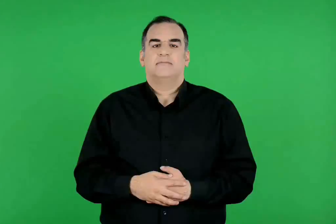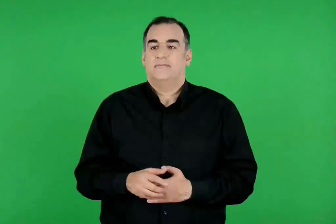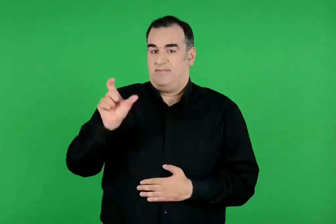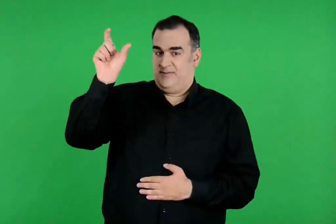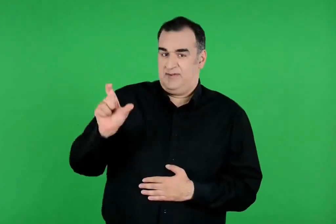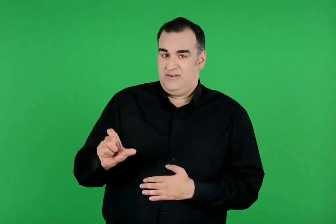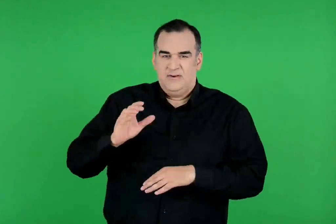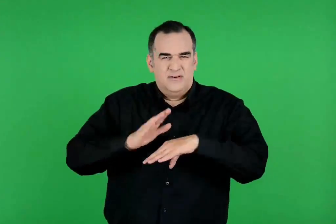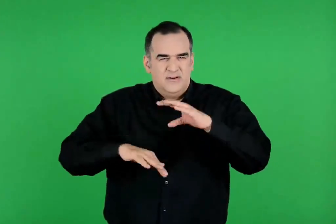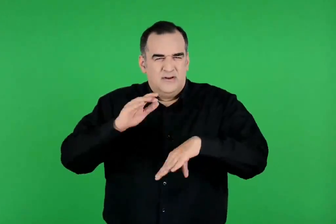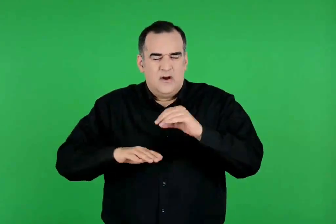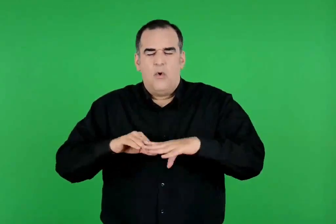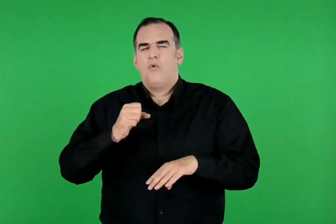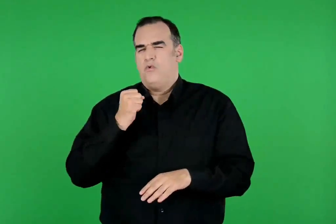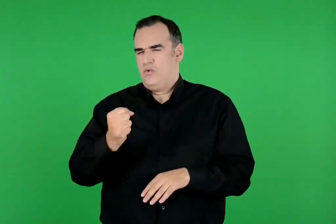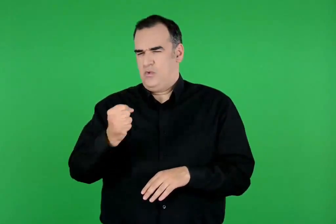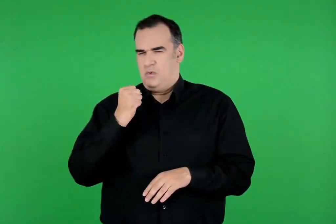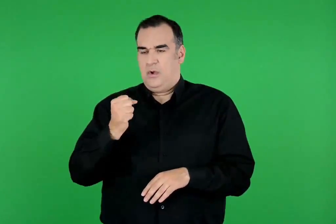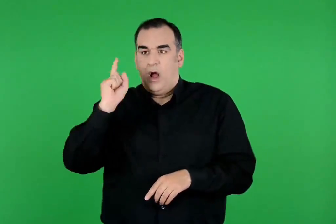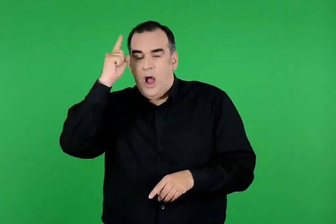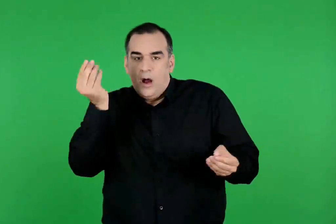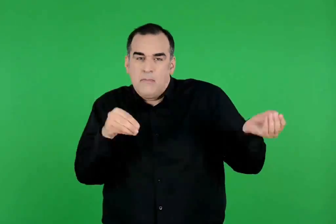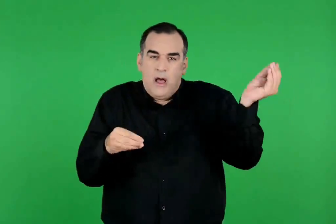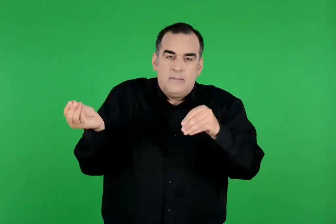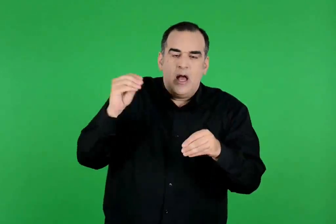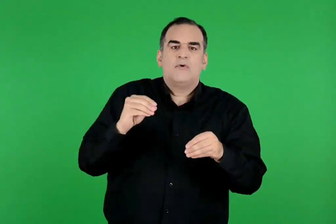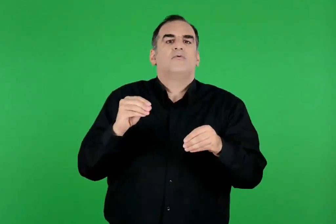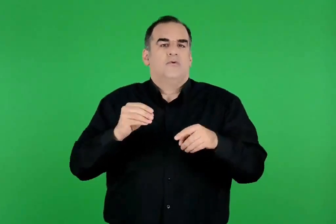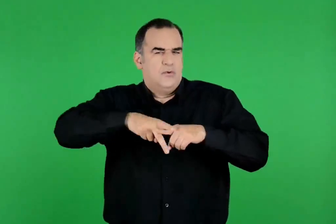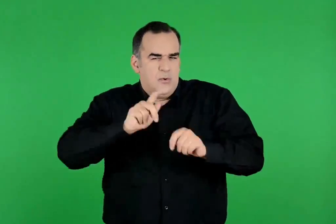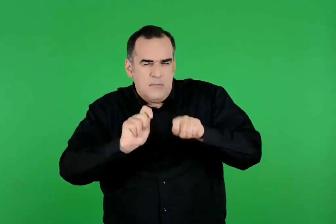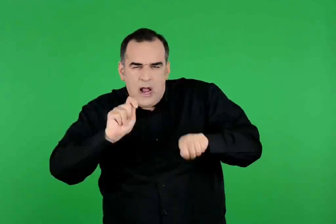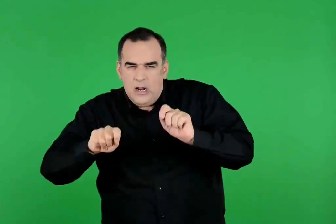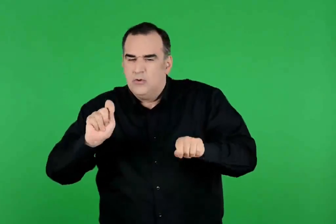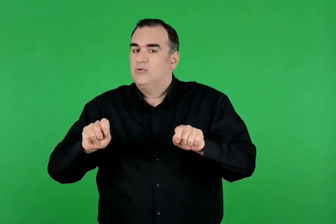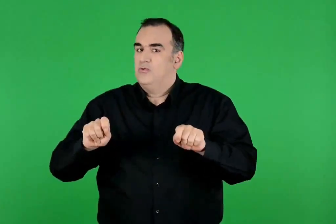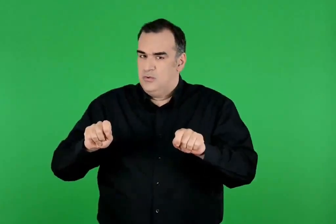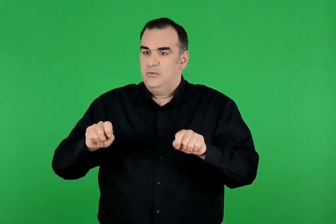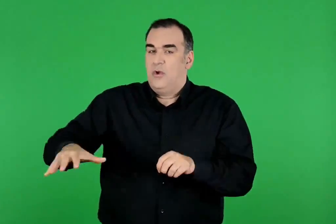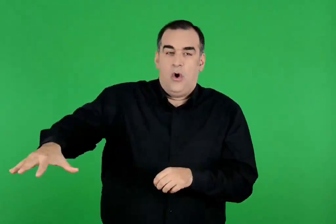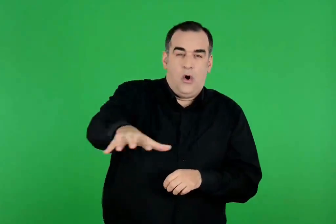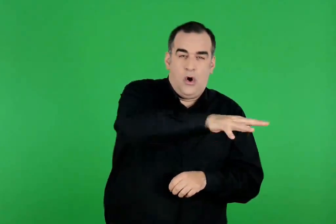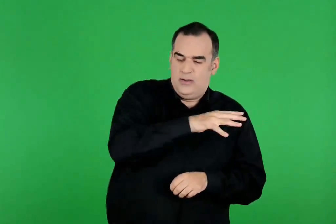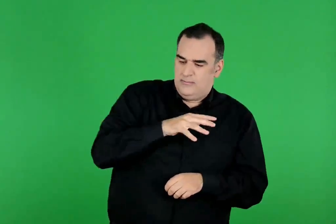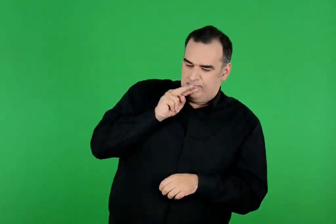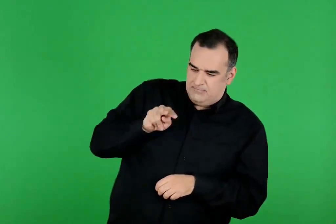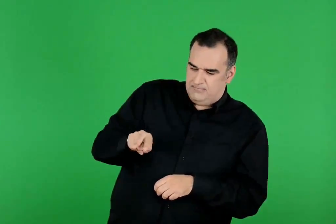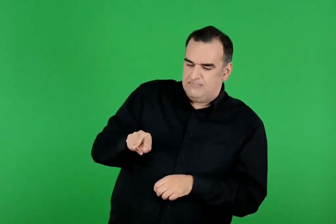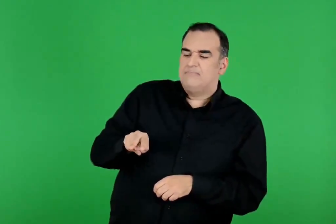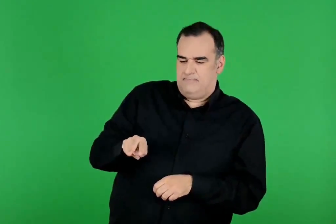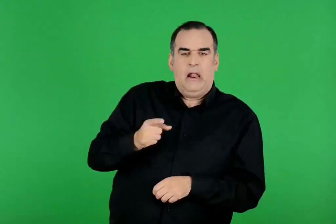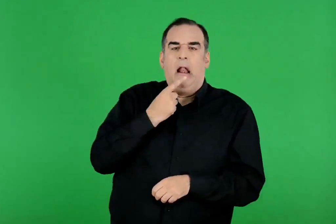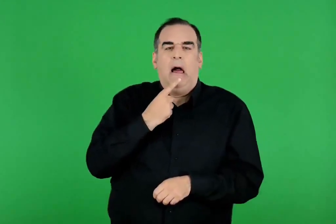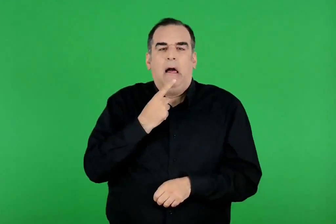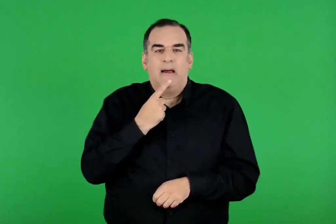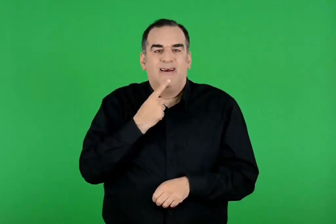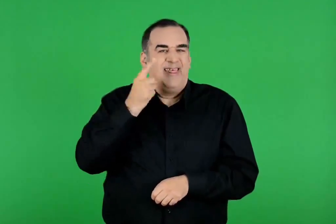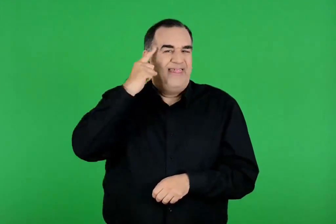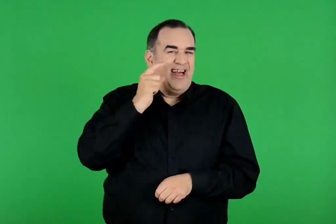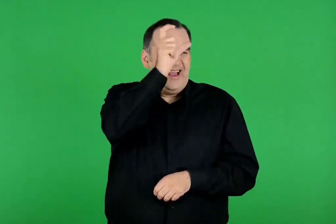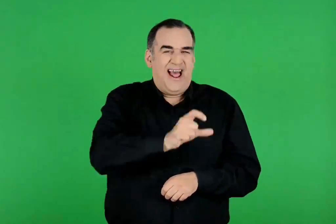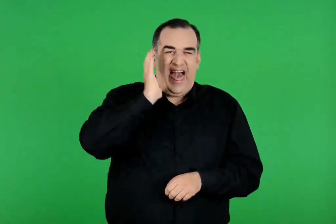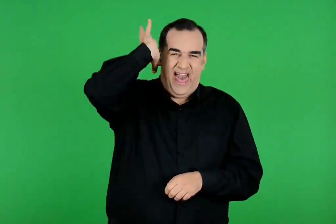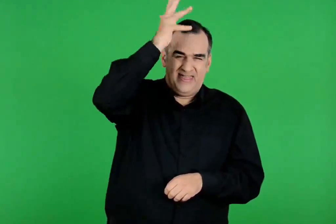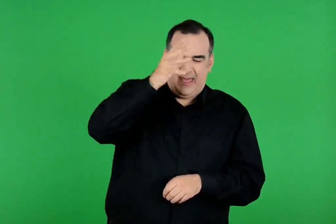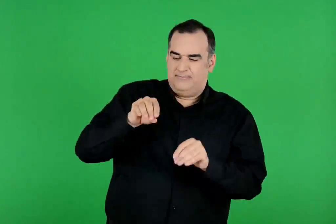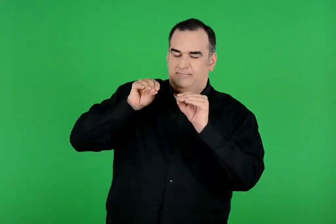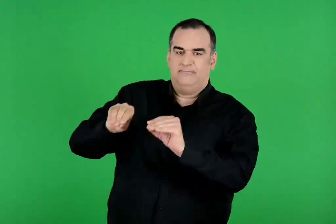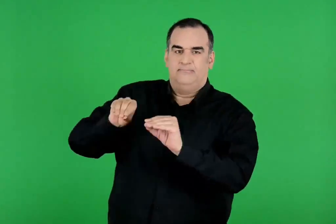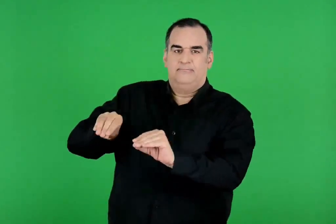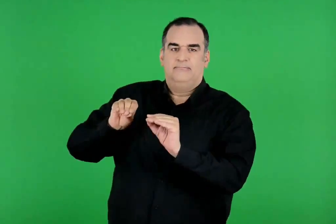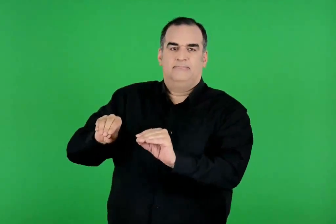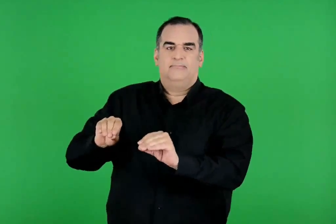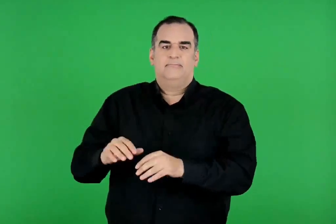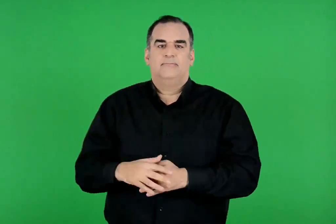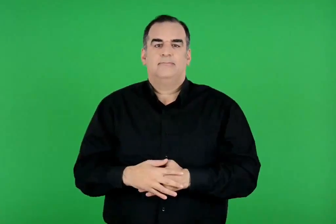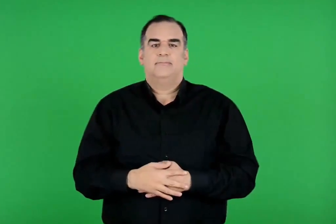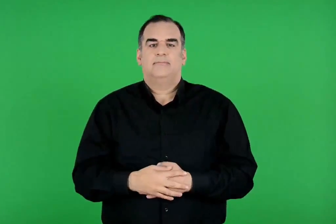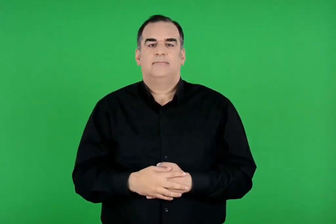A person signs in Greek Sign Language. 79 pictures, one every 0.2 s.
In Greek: ήταν περίφημος τεχνίτης , εφευρέτης και μηχανικός. λέγανε μάλιστα πως τον είχε διδάξει η ίδια η αθηνά
